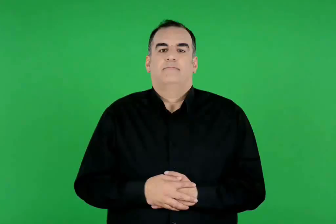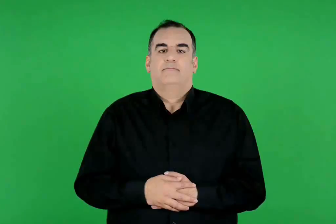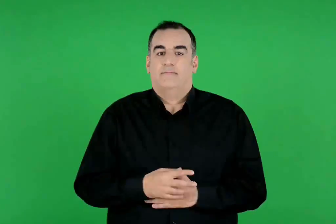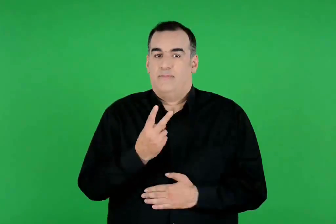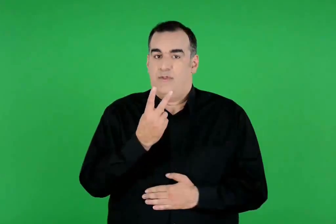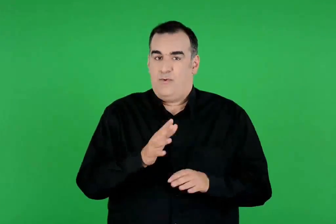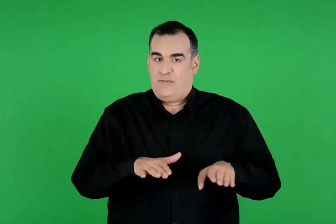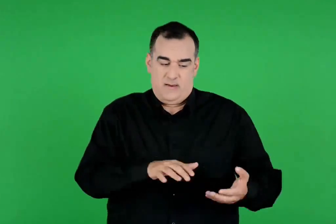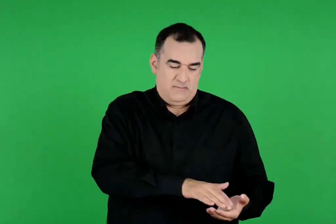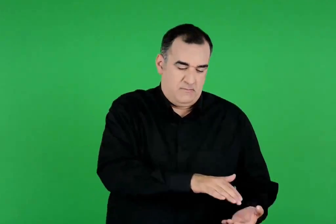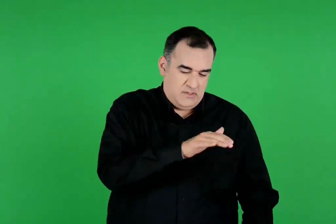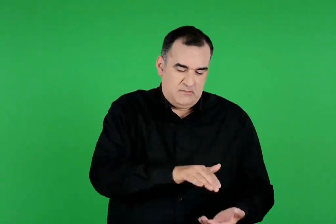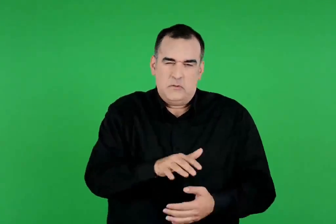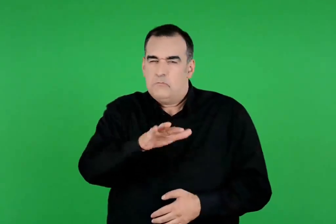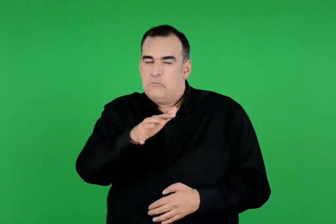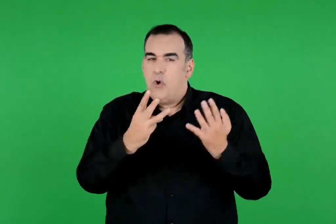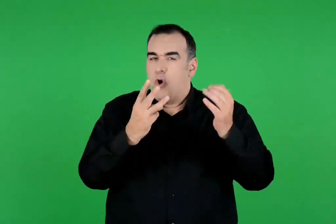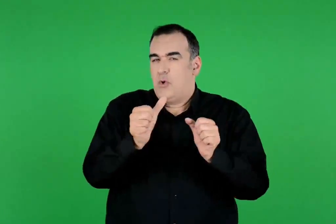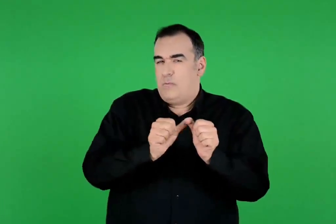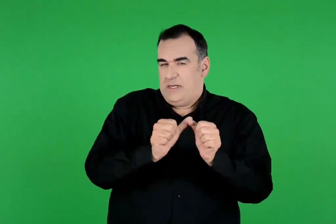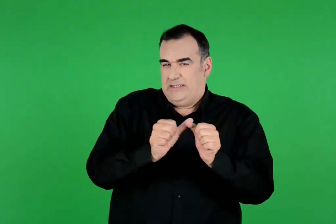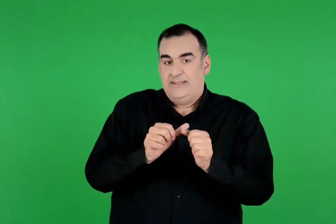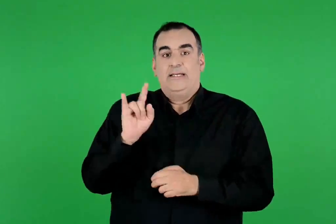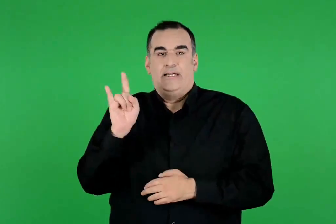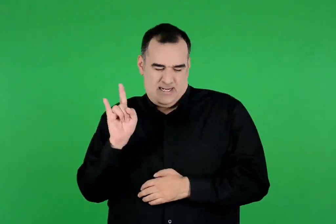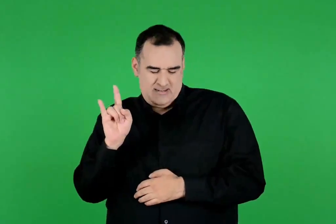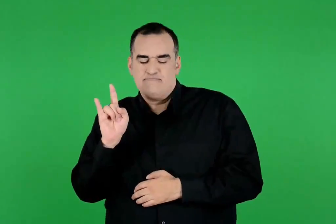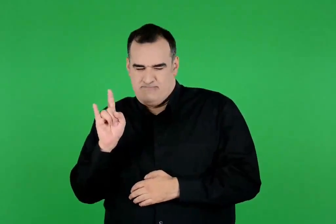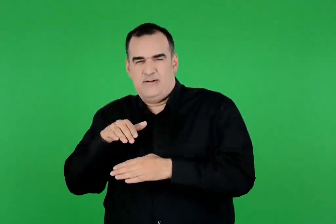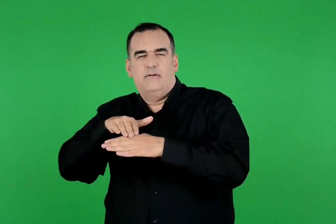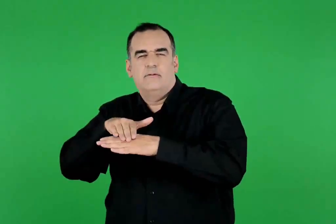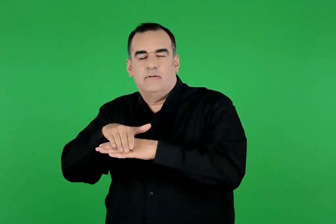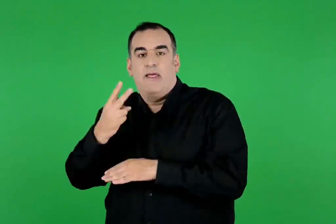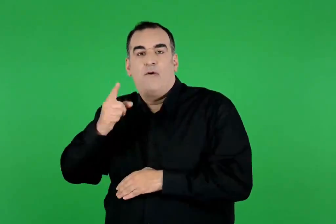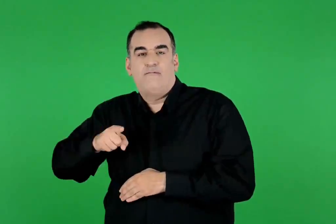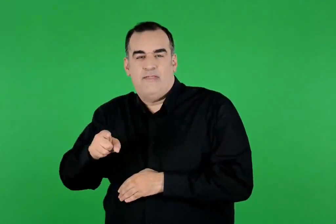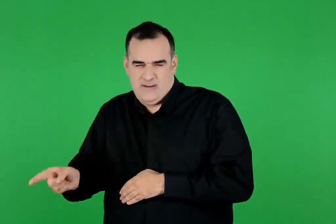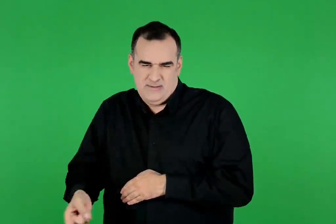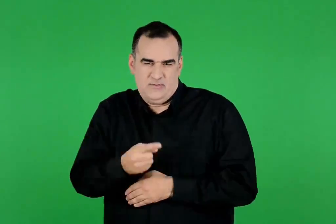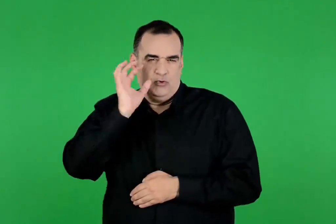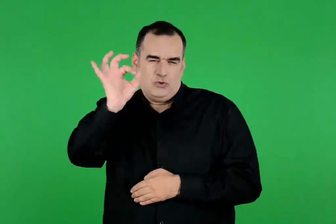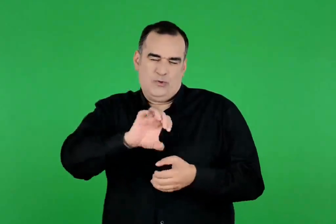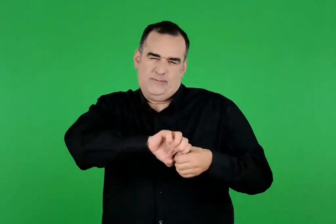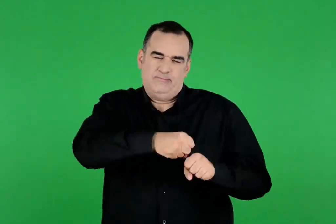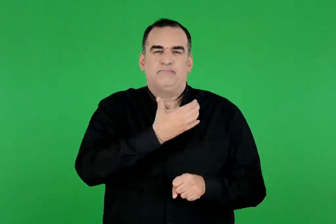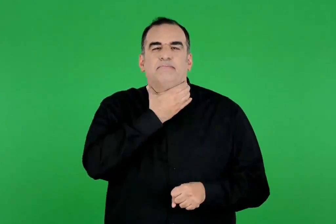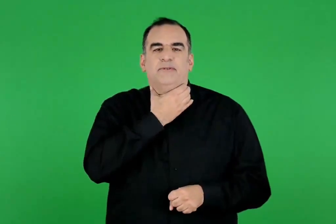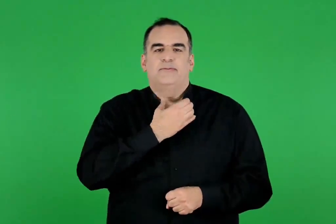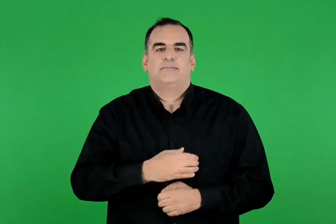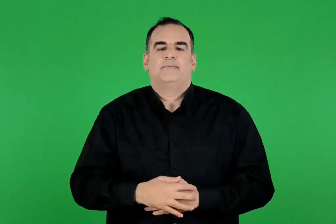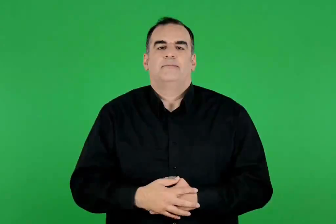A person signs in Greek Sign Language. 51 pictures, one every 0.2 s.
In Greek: όταν τα δυο παιδιά έγιναν περίπου οκτώ μηνών , η ήρα έστειλε μια νύχτα δυο φίδια να τα πνίξουν
